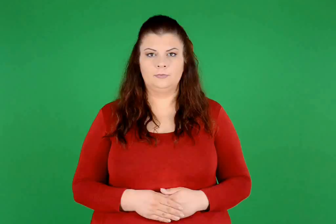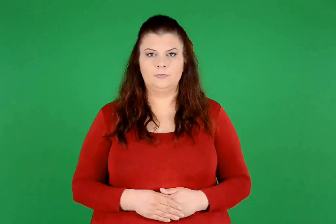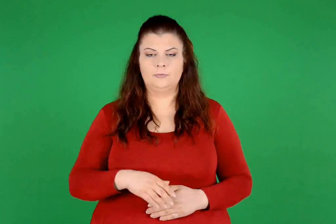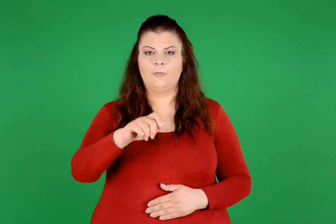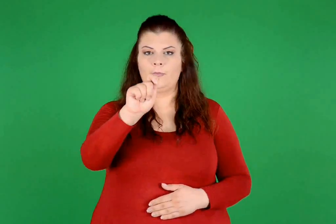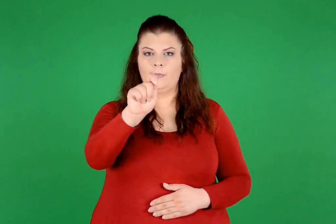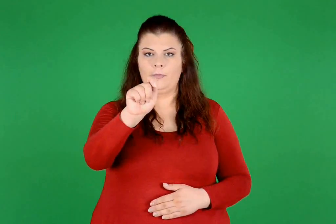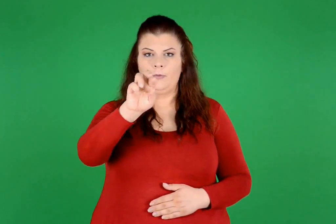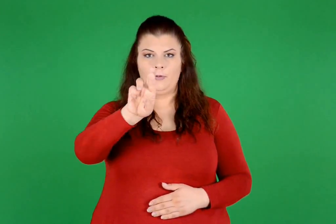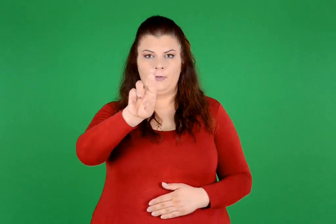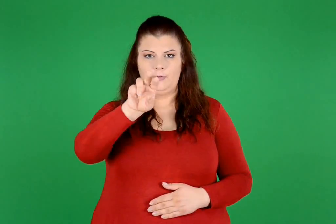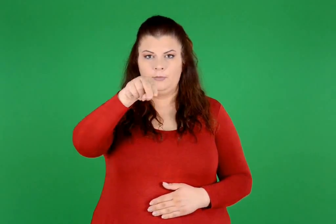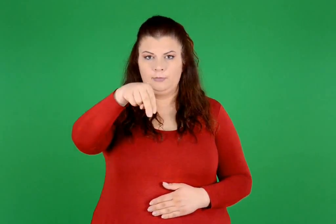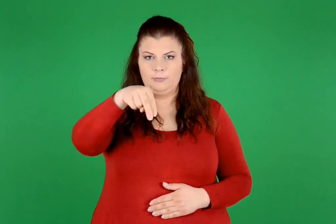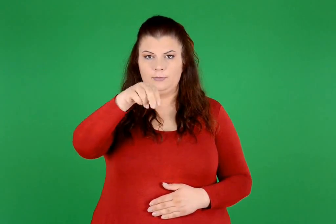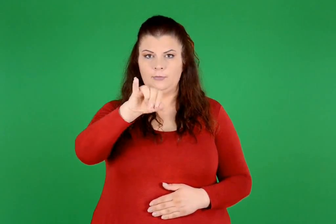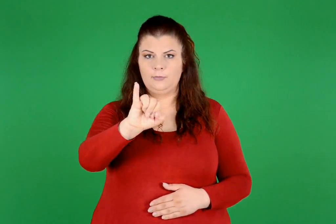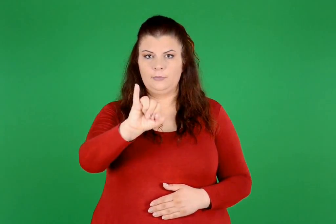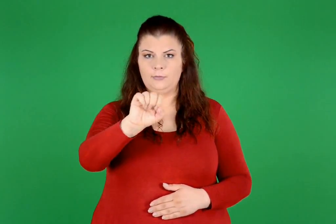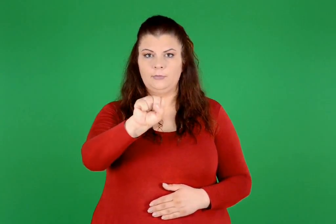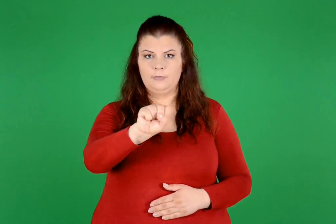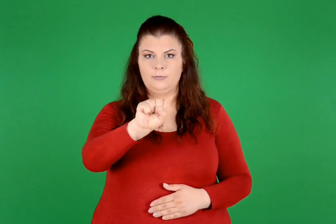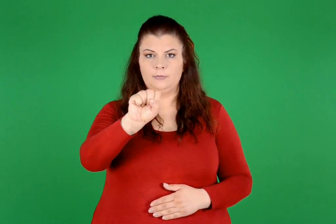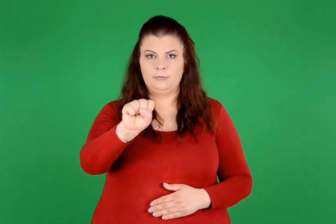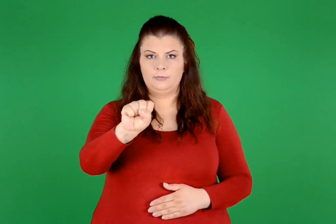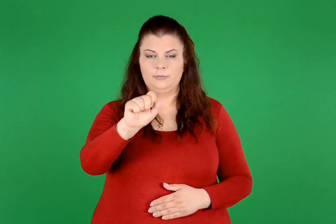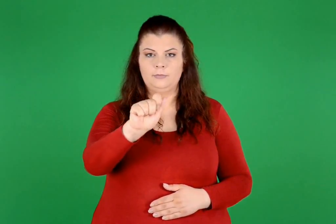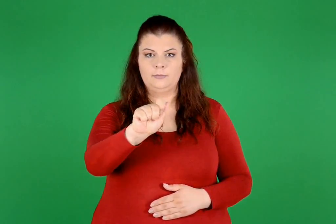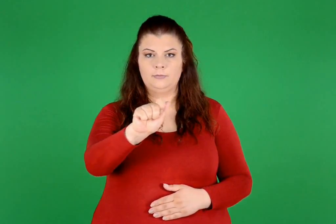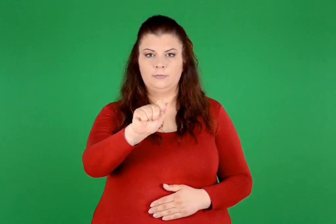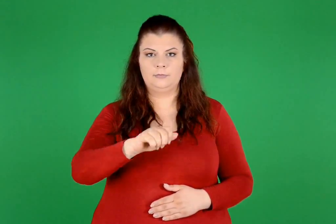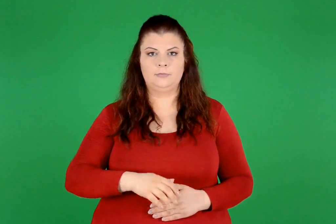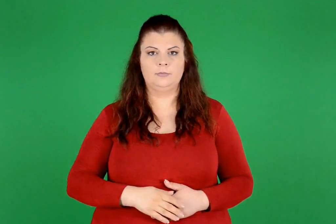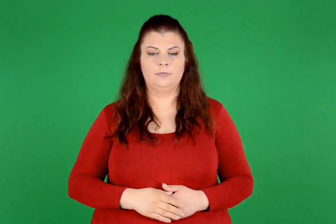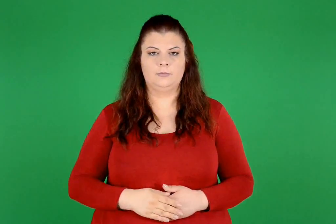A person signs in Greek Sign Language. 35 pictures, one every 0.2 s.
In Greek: άρνισσα
